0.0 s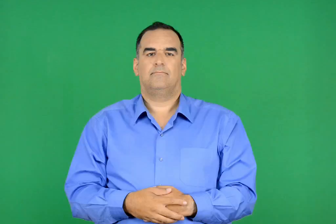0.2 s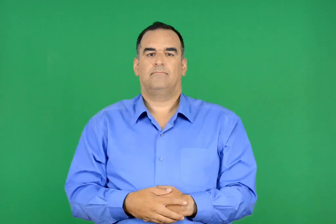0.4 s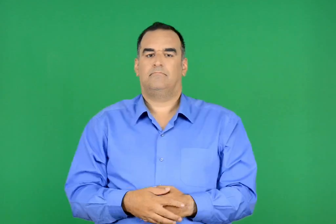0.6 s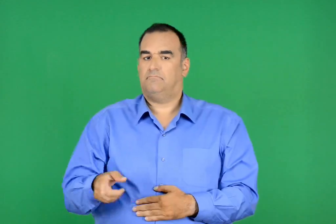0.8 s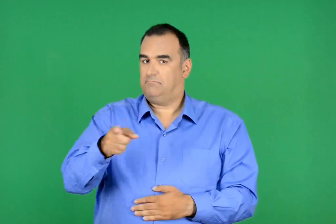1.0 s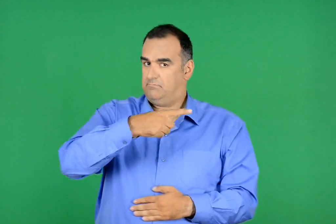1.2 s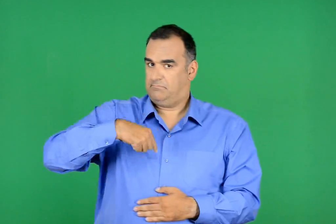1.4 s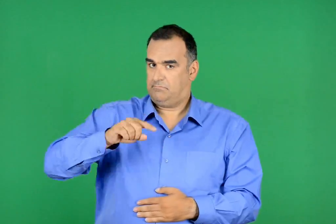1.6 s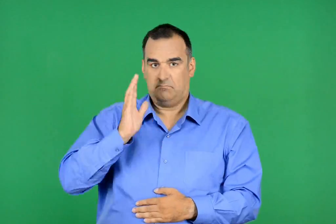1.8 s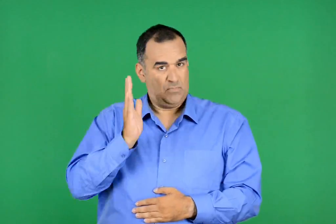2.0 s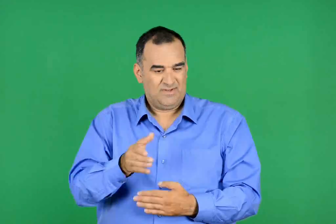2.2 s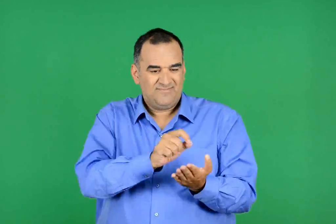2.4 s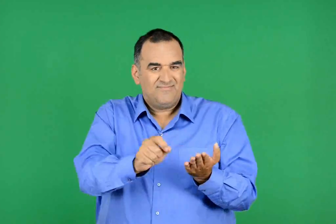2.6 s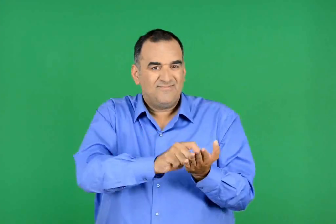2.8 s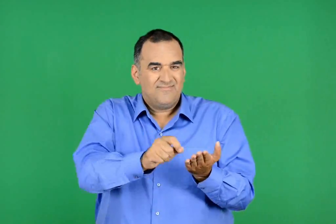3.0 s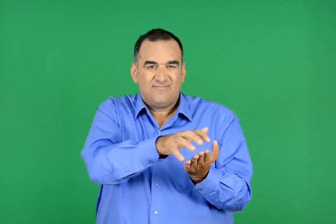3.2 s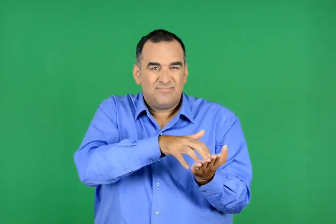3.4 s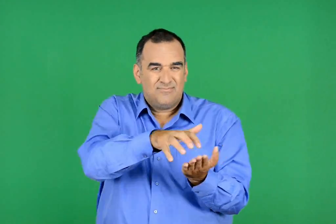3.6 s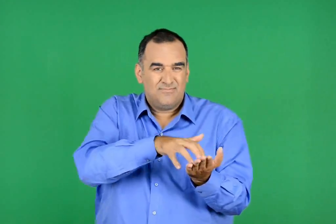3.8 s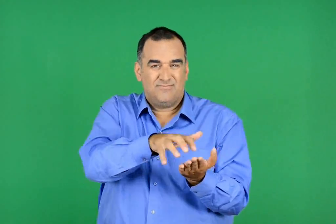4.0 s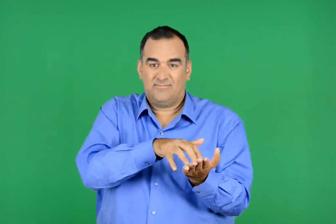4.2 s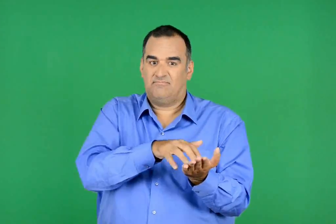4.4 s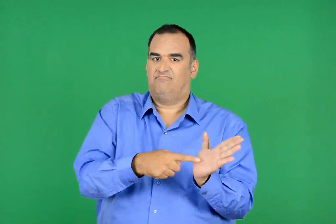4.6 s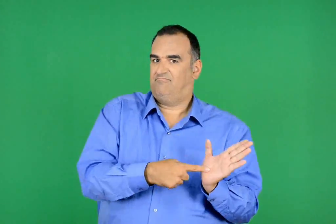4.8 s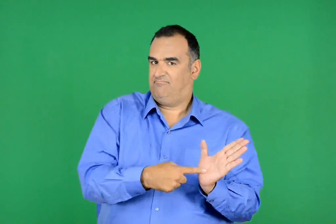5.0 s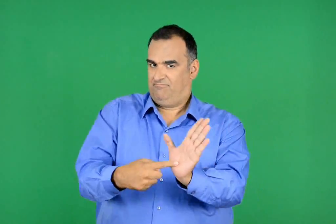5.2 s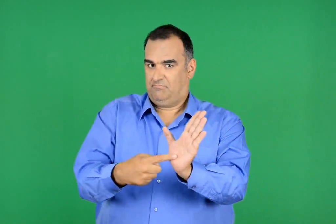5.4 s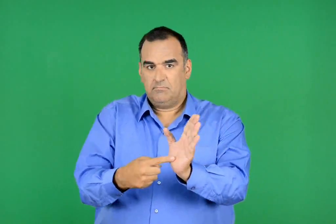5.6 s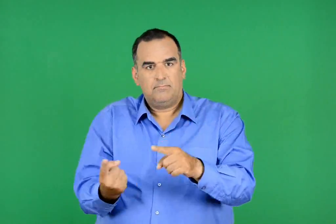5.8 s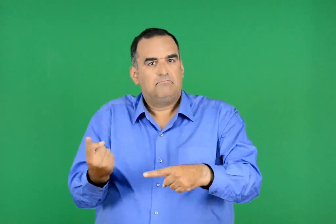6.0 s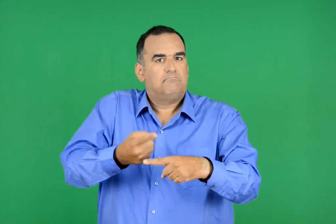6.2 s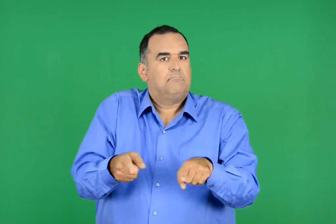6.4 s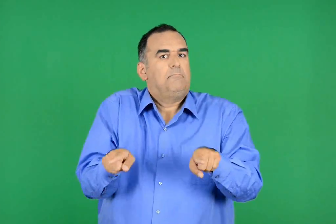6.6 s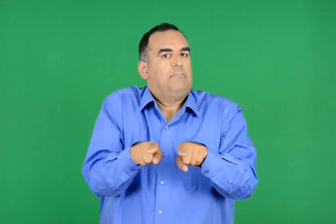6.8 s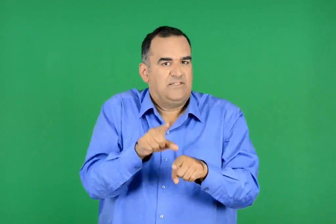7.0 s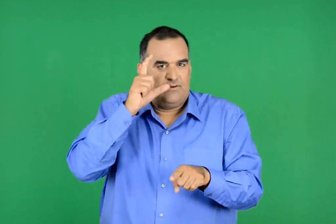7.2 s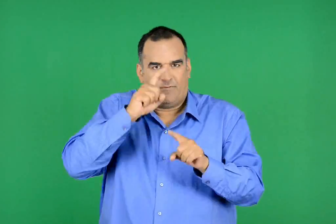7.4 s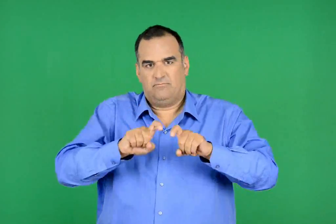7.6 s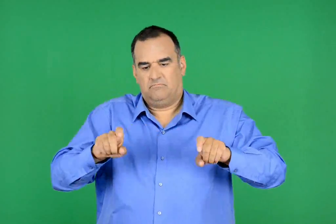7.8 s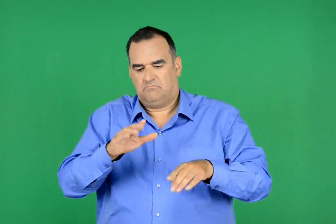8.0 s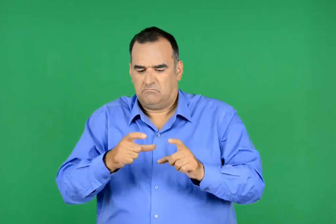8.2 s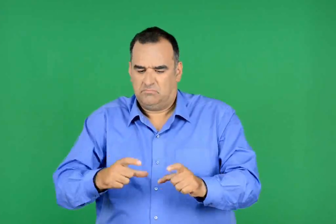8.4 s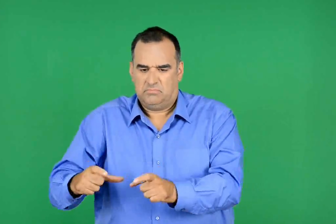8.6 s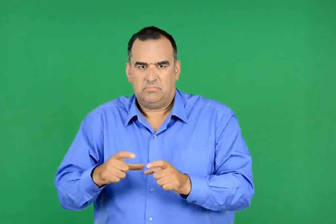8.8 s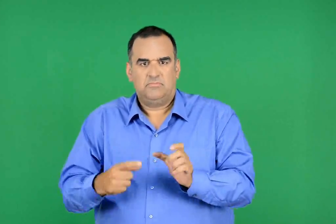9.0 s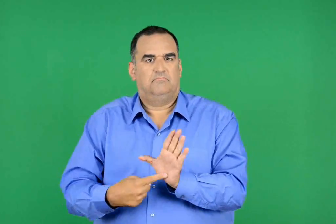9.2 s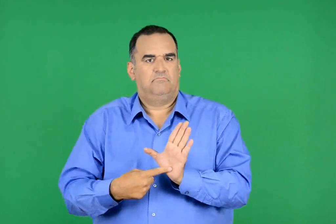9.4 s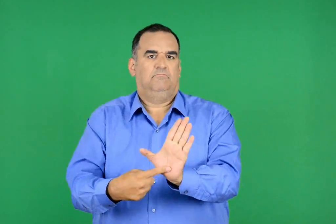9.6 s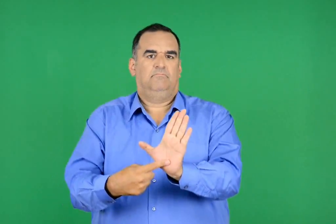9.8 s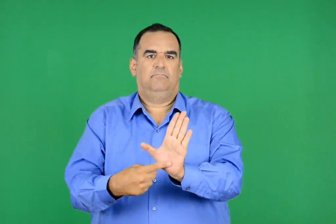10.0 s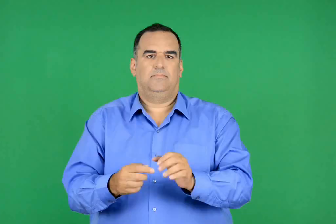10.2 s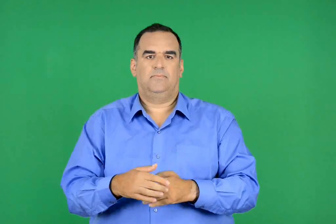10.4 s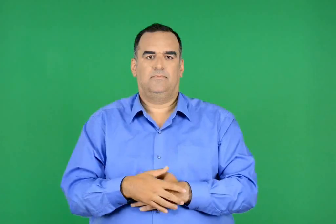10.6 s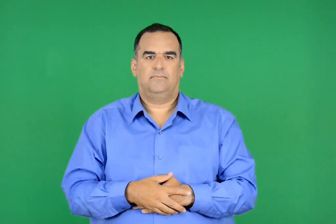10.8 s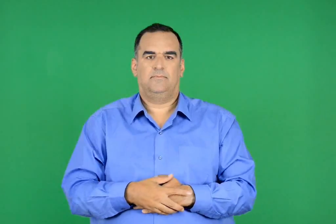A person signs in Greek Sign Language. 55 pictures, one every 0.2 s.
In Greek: μπορούμε να παρουσιάσουμε τα γεγονότα αυτά , χρησιμοποιώντας και φωτογραφικό υλικό
